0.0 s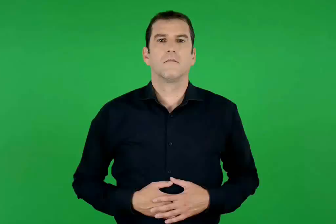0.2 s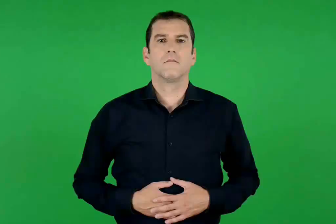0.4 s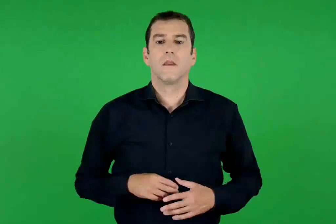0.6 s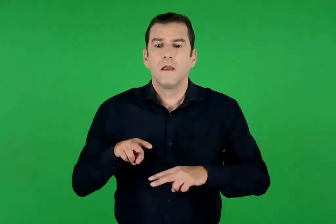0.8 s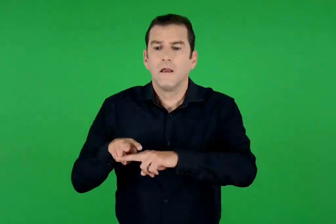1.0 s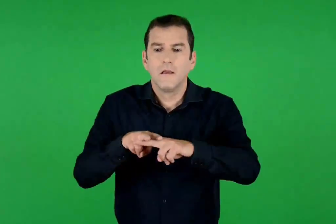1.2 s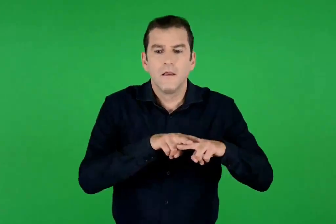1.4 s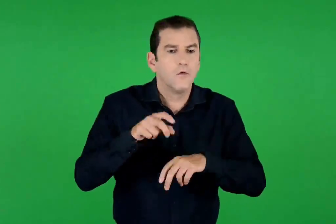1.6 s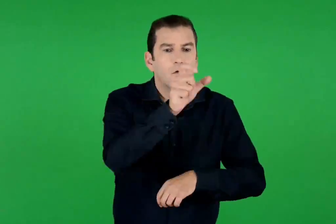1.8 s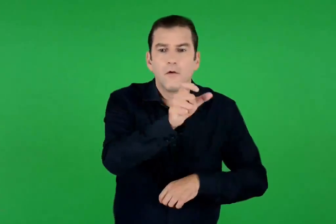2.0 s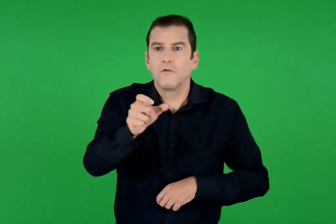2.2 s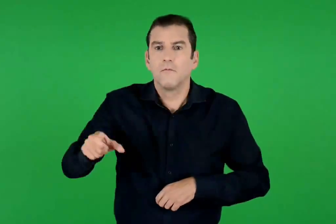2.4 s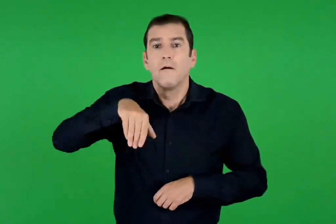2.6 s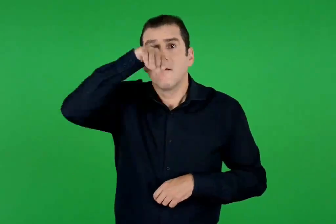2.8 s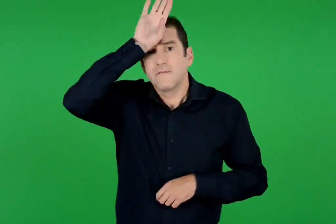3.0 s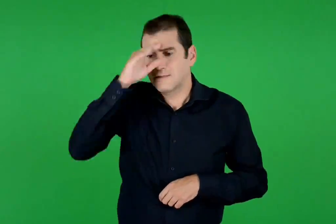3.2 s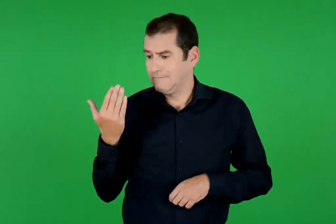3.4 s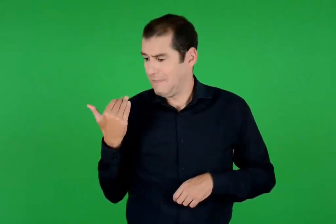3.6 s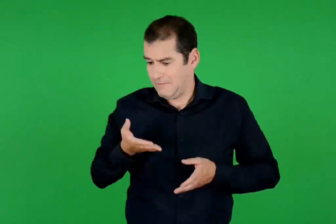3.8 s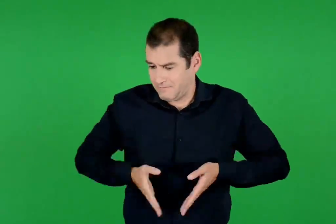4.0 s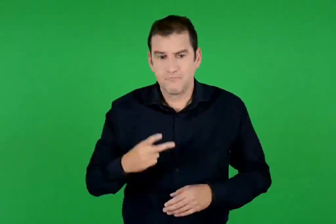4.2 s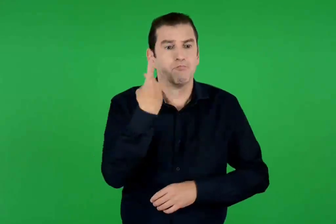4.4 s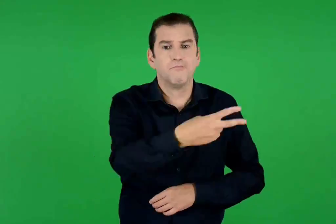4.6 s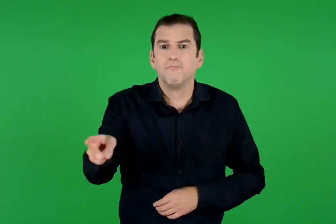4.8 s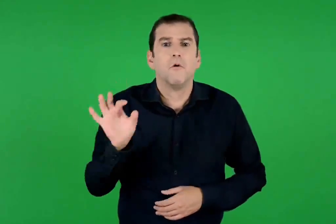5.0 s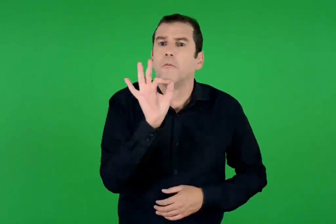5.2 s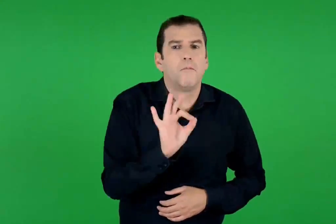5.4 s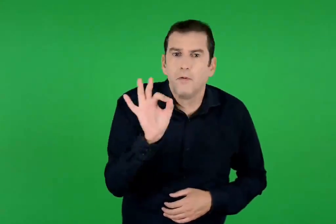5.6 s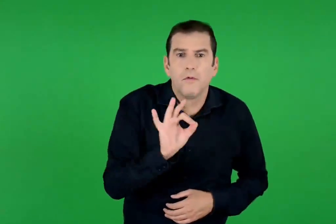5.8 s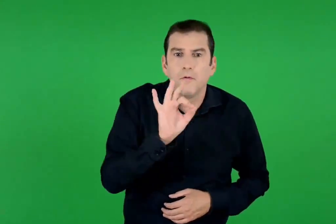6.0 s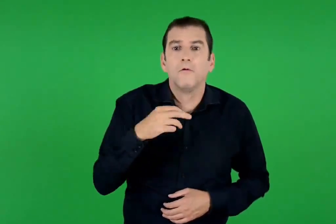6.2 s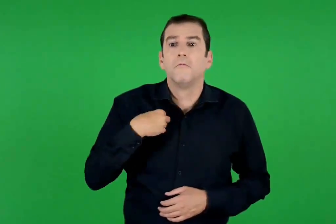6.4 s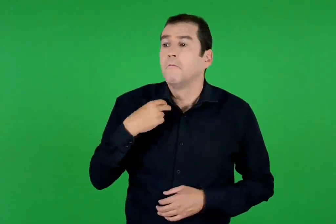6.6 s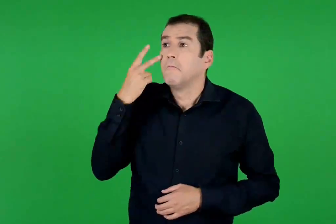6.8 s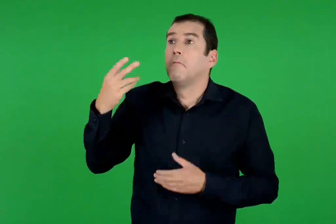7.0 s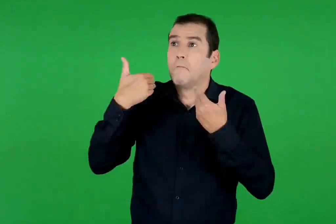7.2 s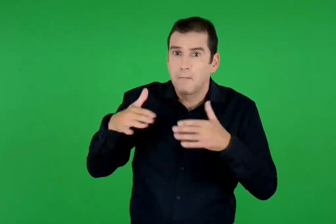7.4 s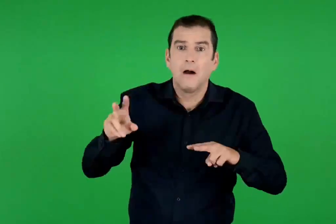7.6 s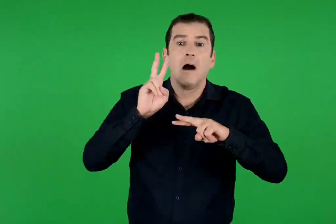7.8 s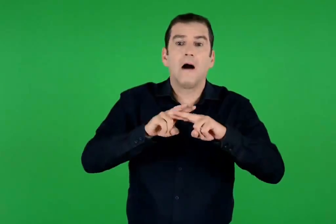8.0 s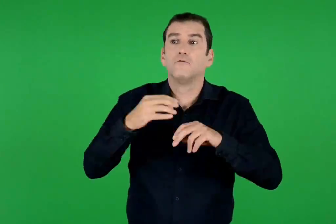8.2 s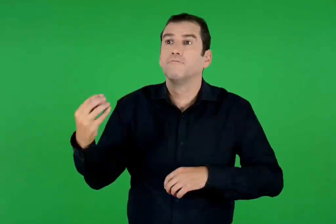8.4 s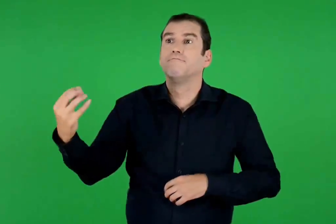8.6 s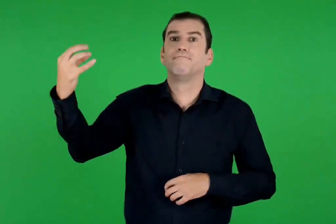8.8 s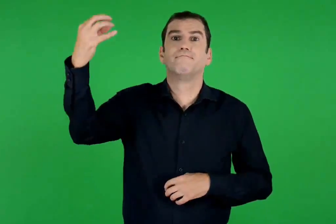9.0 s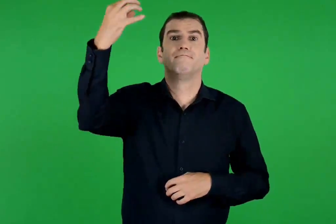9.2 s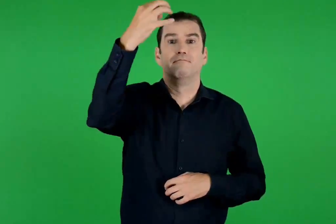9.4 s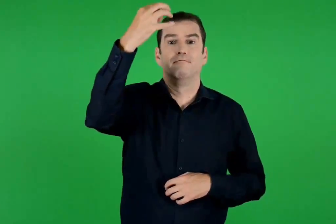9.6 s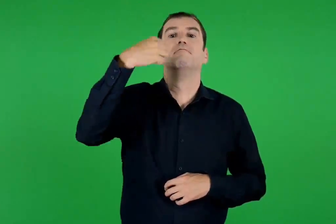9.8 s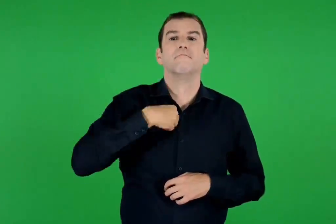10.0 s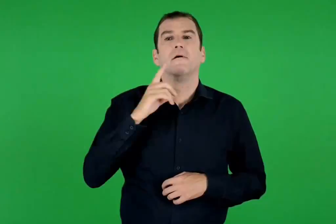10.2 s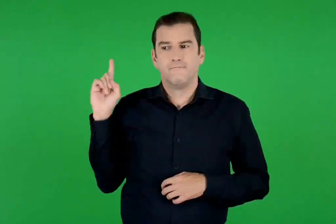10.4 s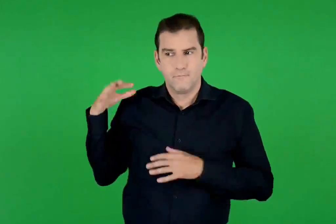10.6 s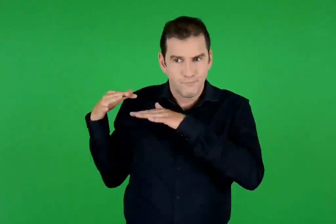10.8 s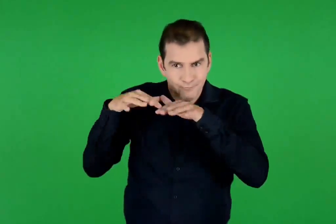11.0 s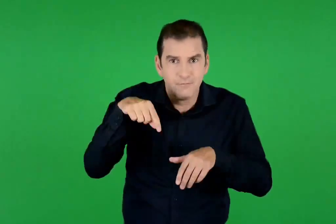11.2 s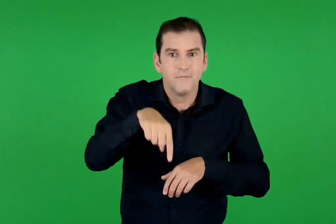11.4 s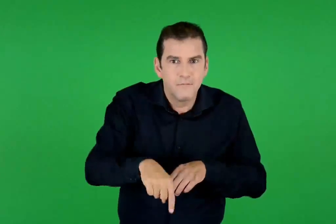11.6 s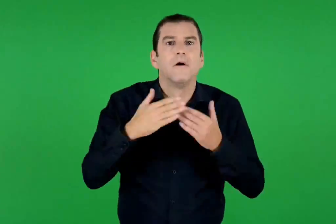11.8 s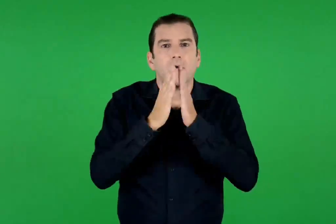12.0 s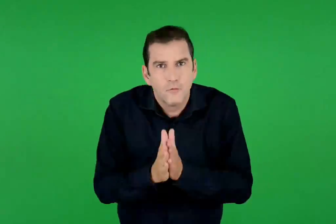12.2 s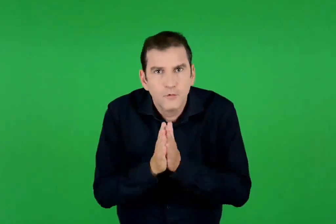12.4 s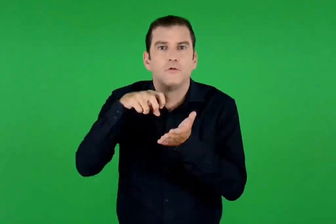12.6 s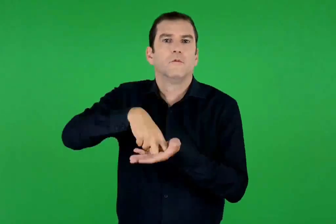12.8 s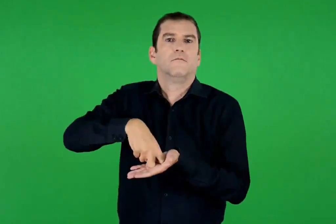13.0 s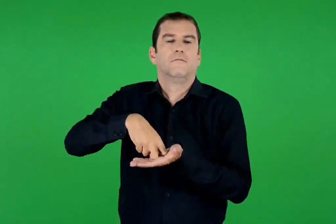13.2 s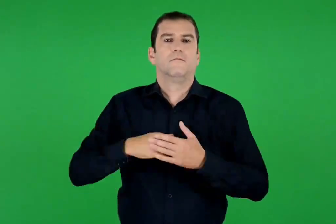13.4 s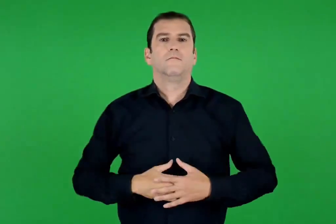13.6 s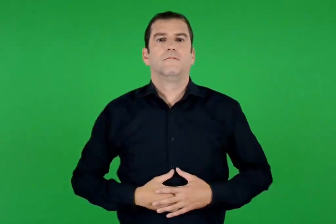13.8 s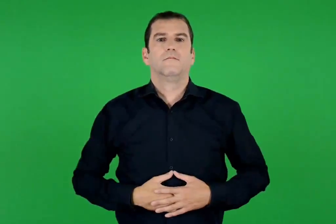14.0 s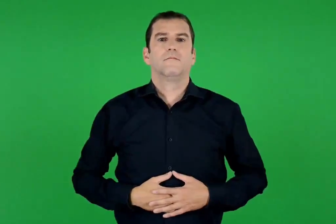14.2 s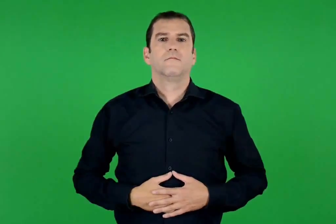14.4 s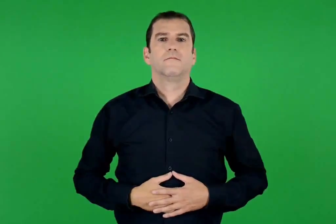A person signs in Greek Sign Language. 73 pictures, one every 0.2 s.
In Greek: πού είναι ο νεογέννητος βασιλιάς των ιουδαίων ; είδαμε να ανατέλλει το άστρο του και ήρθαμε να τον προσκυνήσουμε
